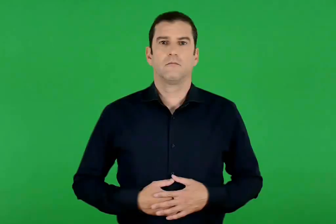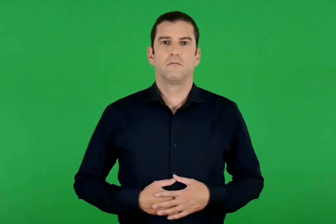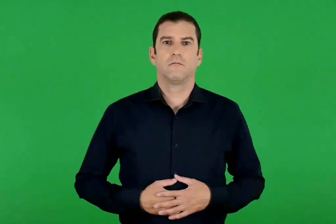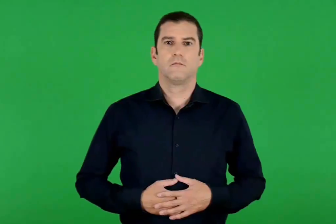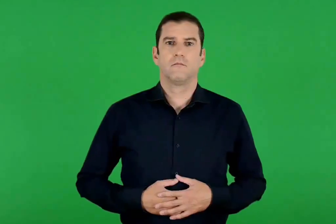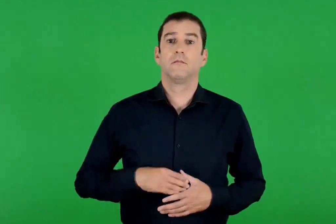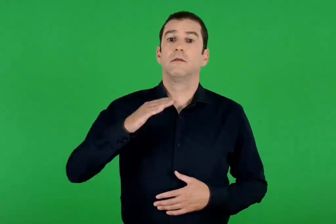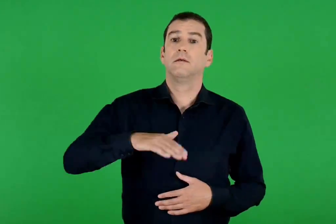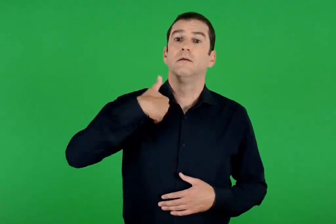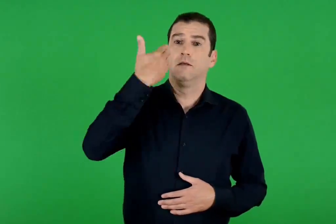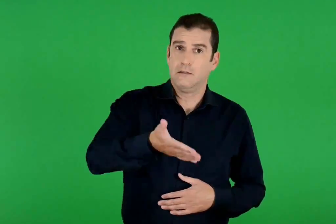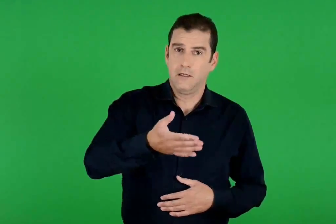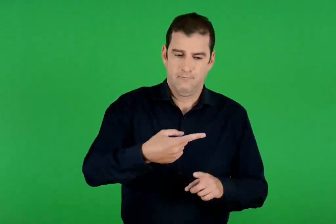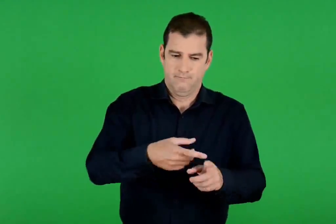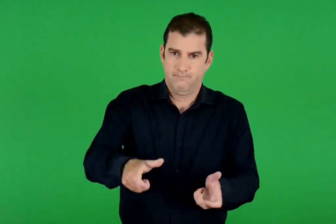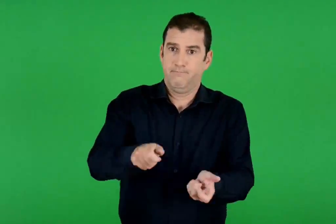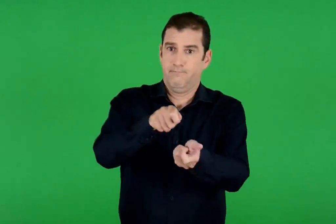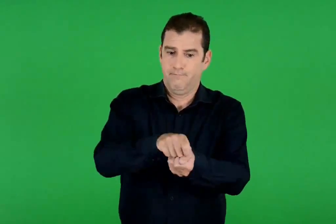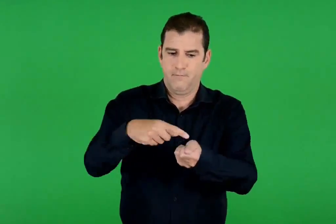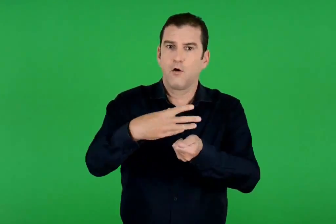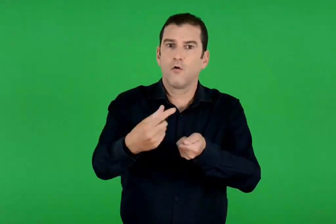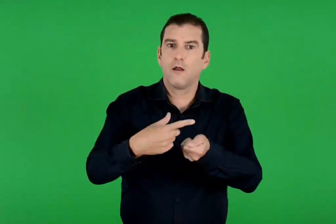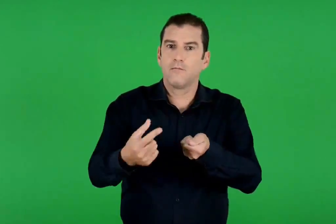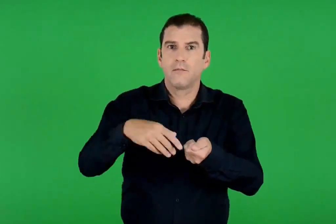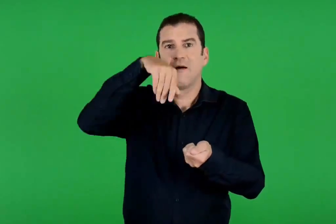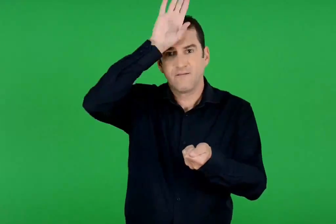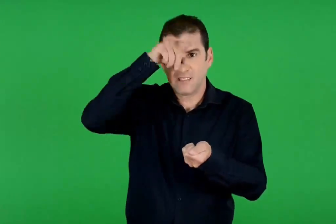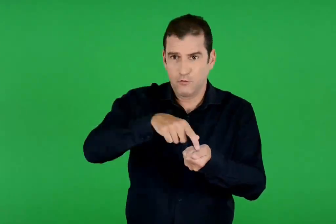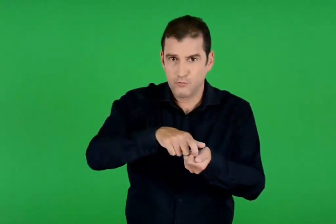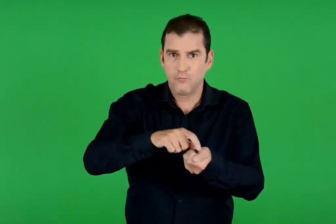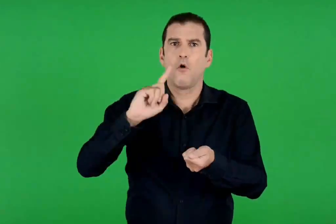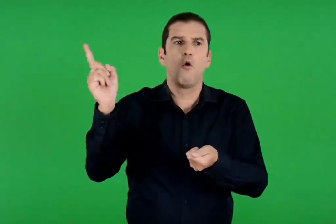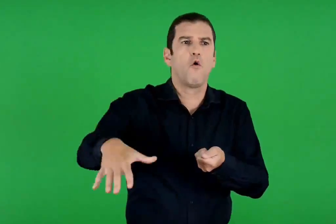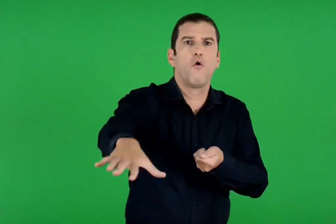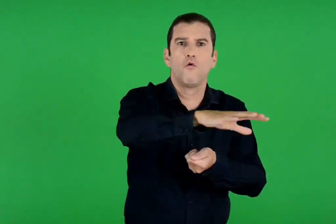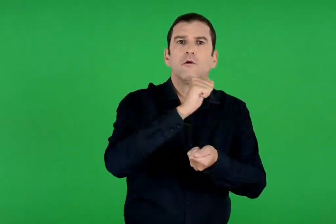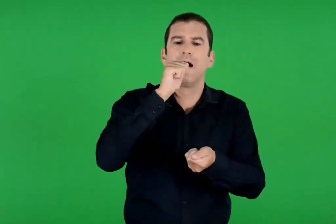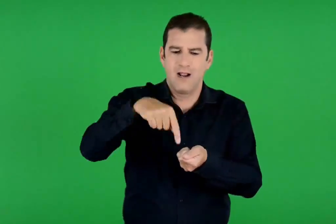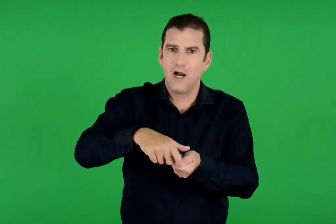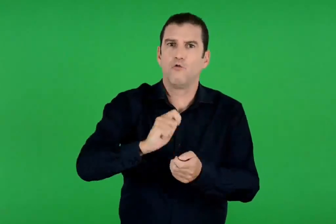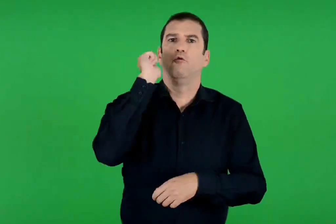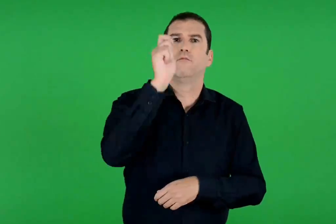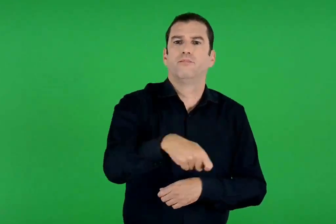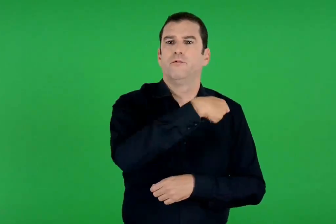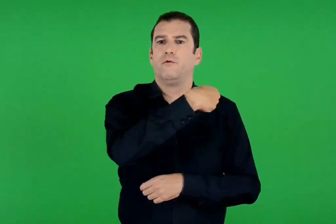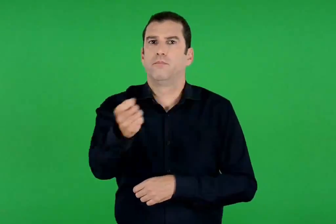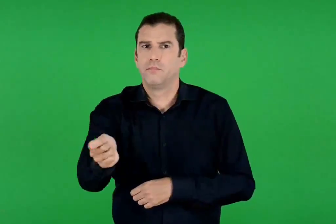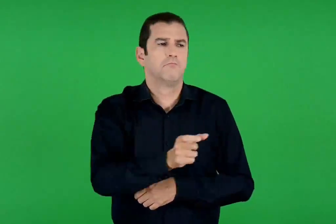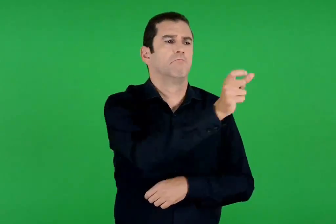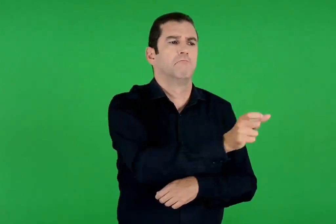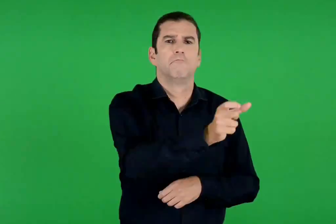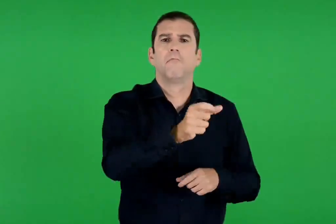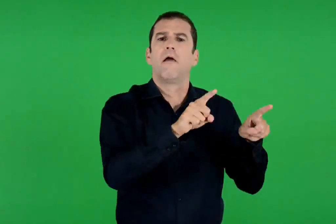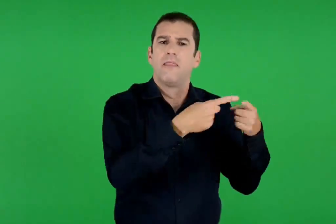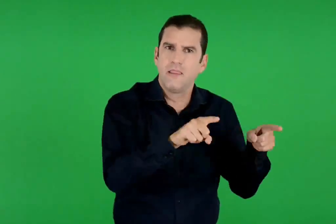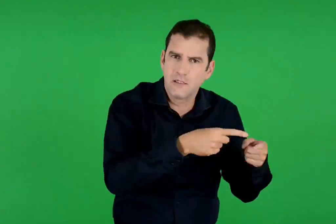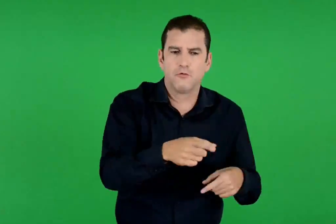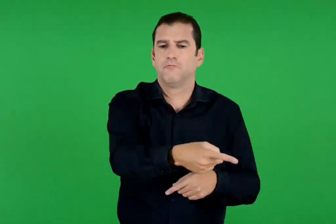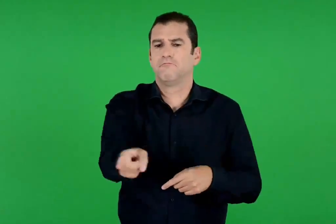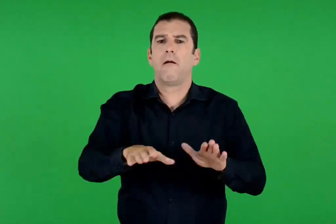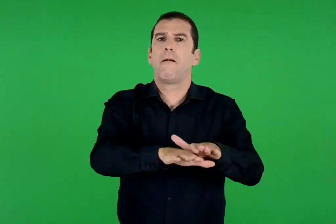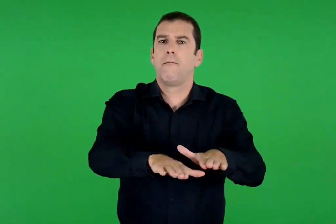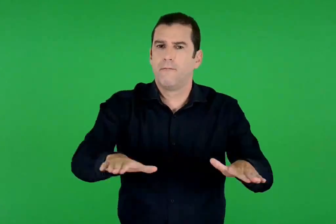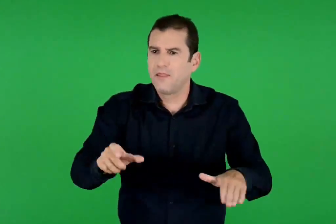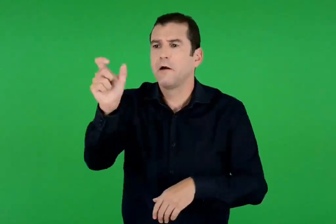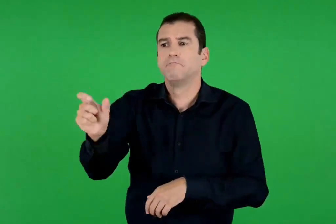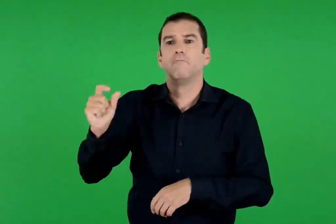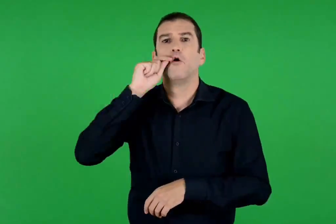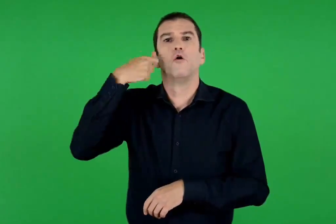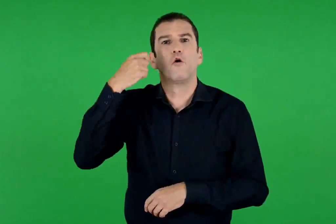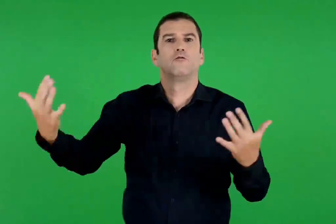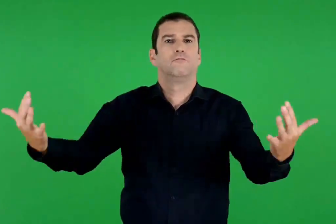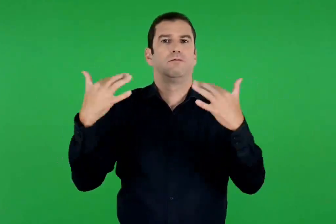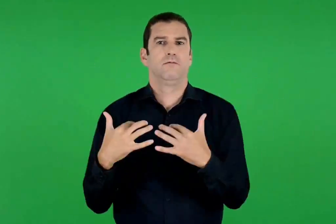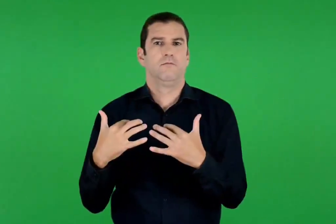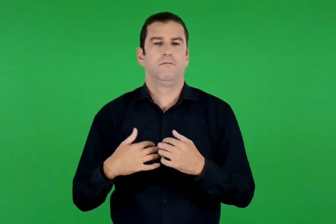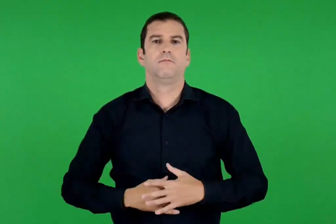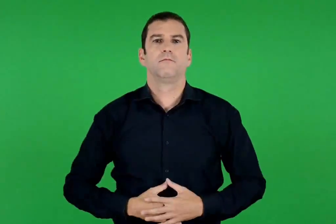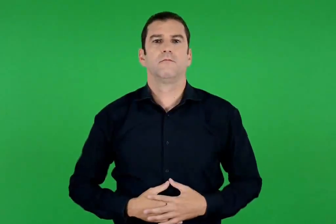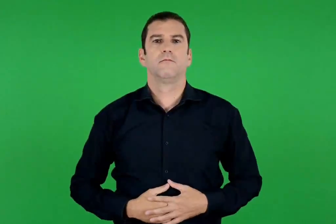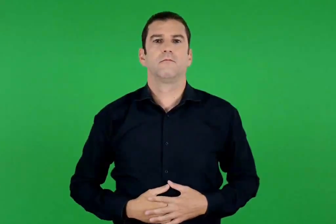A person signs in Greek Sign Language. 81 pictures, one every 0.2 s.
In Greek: ύστερα , κρατώντας το κλωνάρι τον βασιλικό , ραντίζει όλους με το νερό του αγιασμού. τους δασκάλους , τα παιδιά , τους γονείς που έχουν έρθει
